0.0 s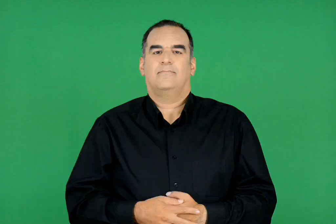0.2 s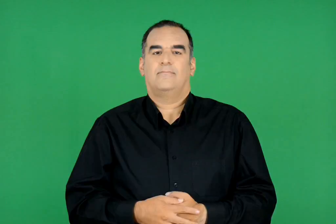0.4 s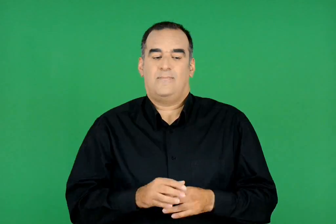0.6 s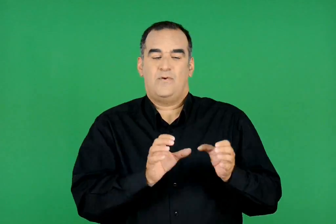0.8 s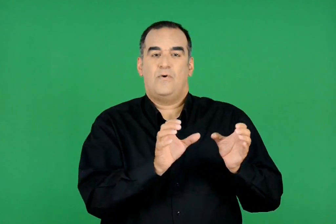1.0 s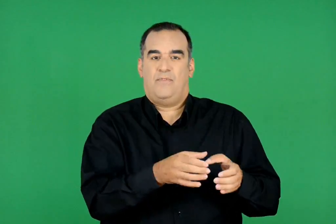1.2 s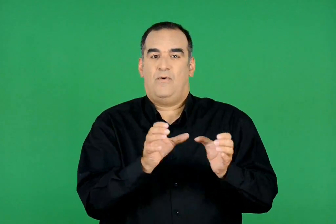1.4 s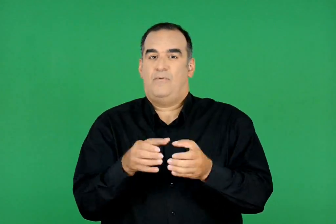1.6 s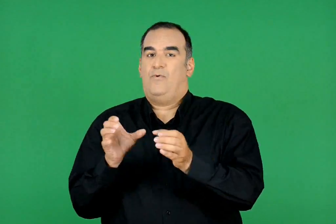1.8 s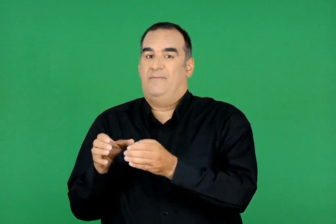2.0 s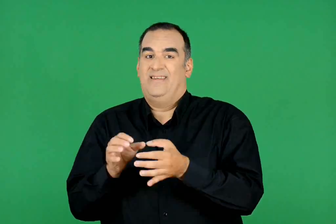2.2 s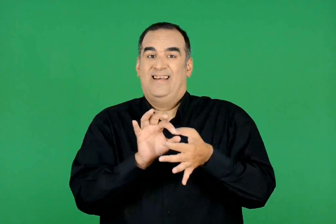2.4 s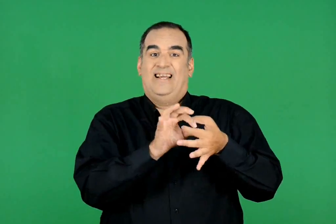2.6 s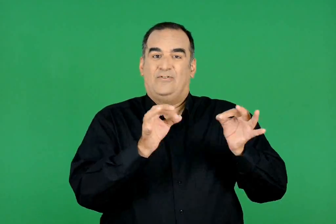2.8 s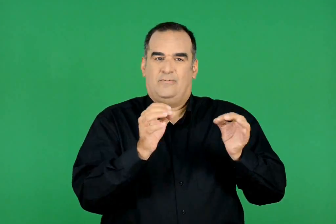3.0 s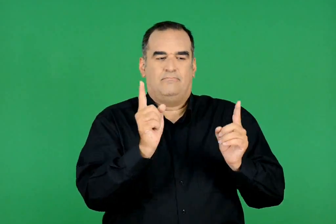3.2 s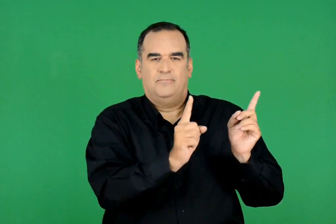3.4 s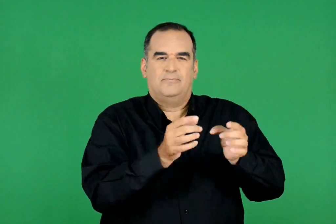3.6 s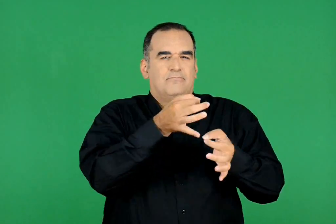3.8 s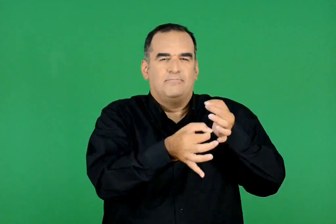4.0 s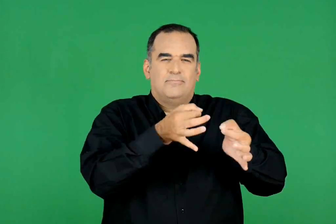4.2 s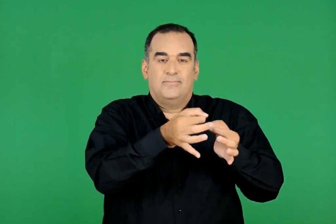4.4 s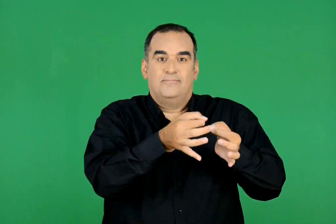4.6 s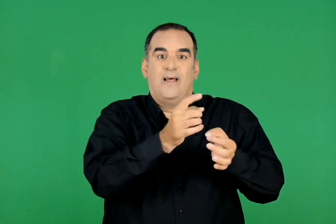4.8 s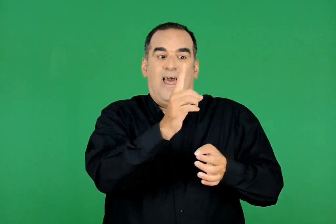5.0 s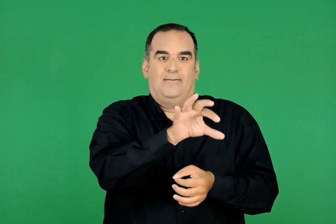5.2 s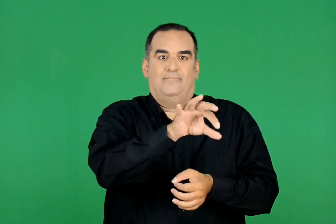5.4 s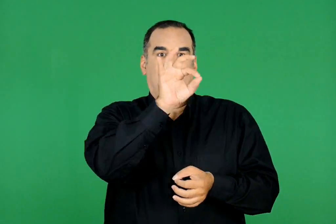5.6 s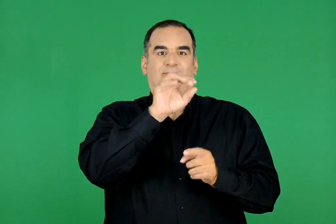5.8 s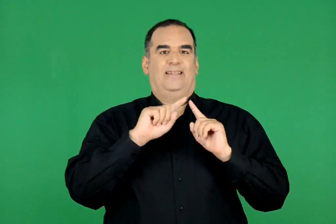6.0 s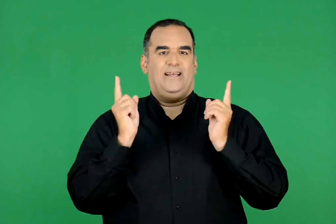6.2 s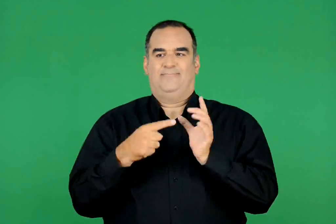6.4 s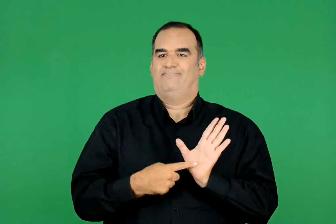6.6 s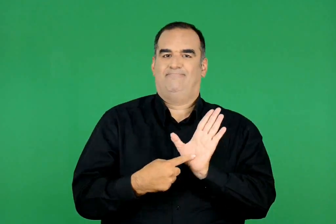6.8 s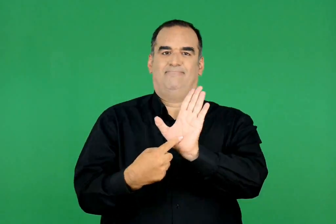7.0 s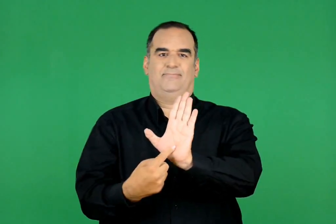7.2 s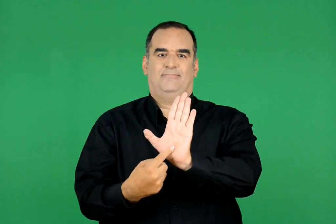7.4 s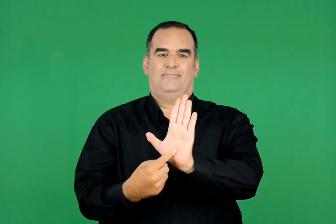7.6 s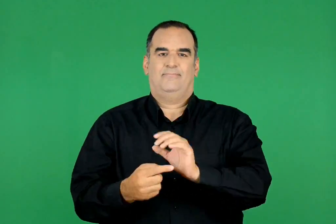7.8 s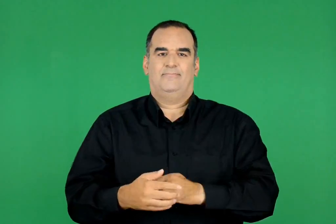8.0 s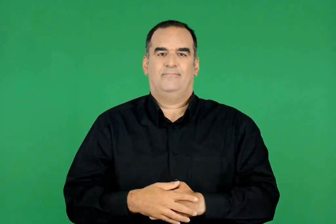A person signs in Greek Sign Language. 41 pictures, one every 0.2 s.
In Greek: κάθε ομάδα αποφασίζει ποια ιστορία θα ανακοινωθεί στην τάξη
